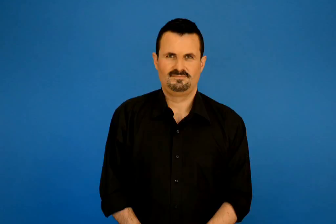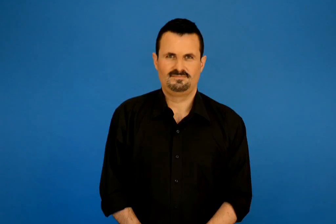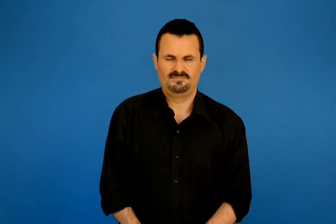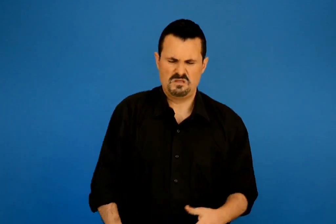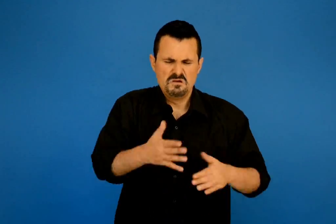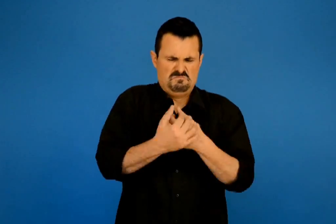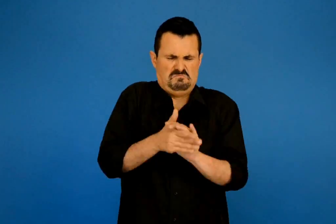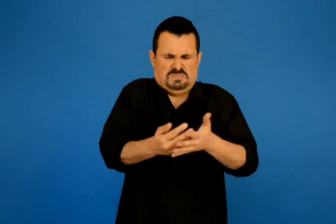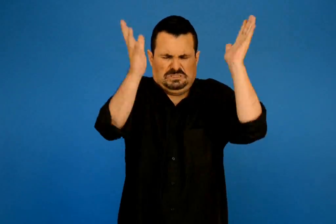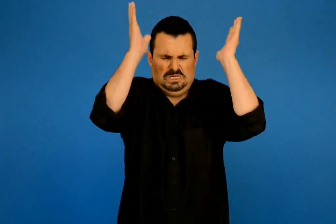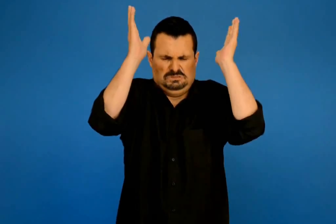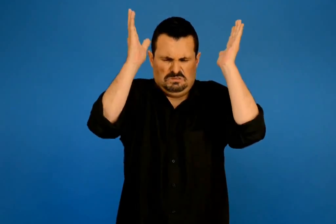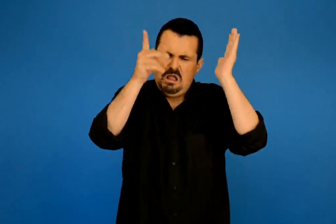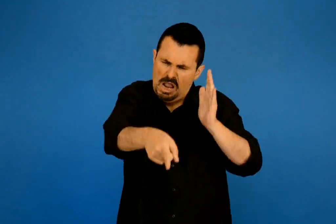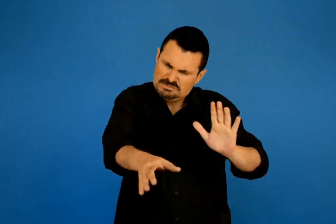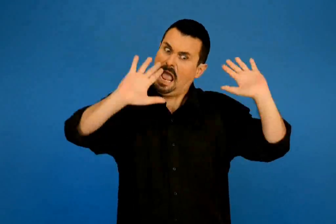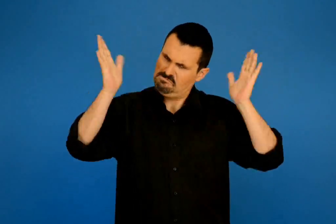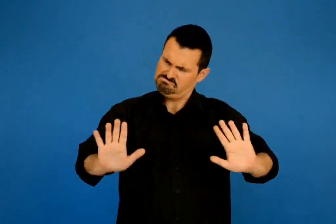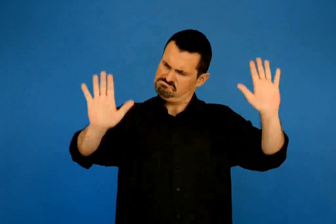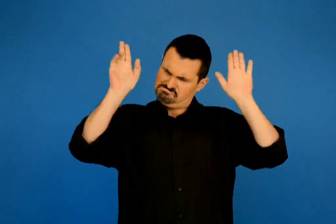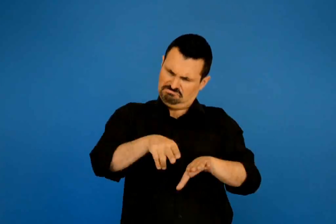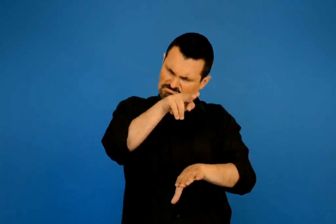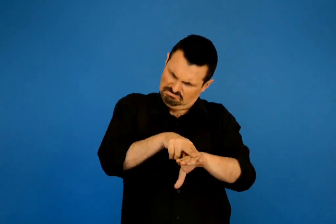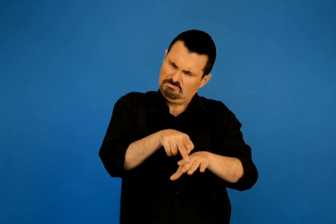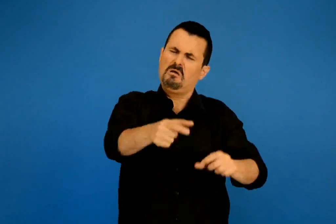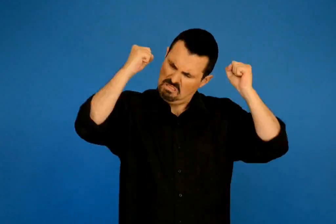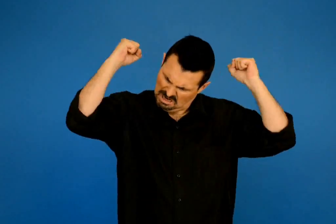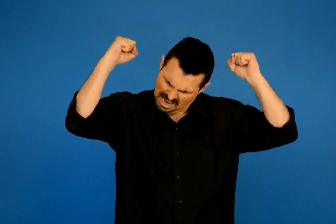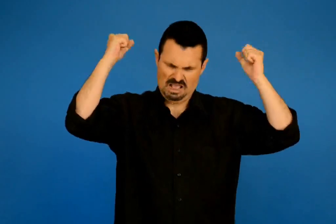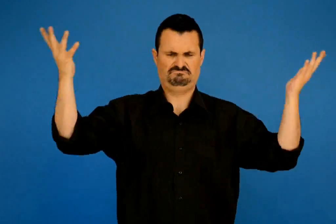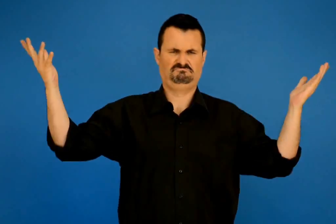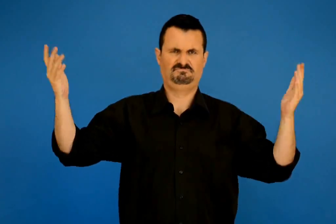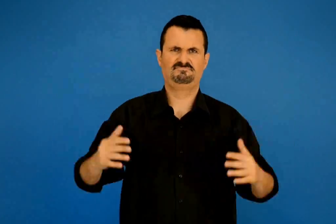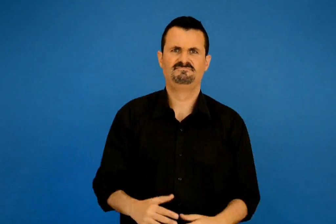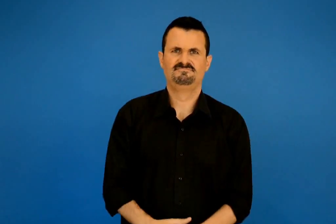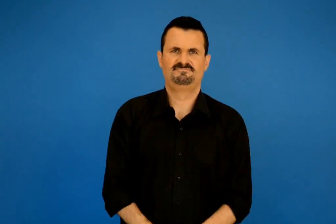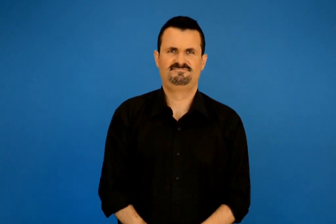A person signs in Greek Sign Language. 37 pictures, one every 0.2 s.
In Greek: μη σε νοιάζει όμως θα αναρρώσεις αν στο κρεβάτι σου ξαπλώσεις
